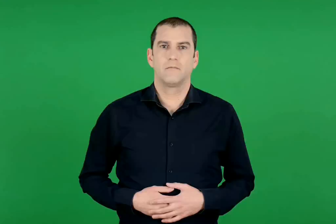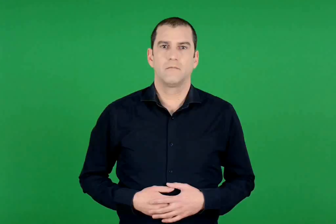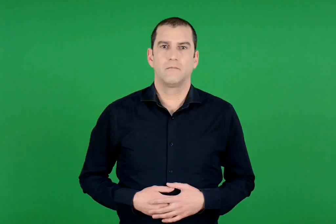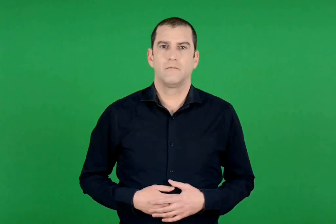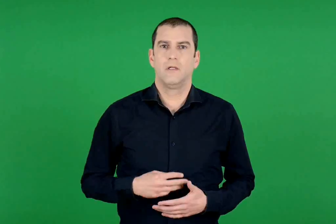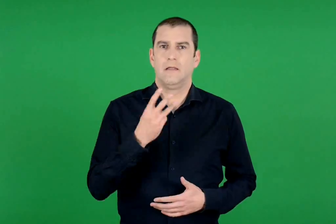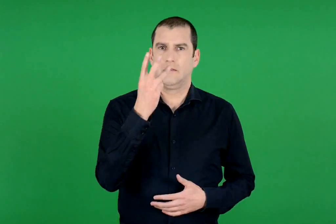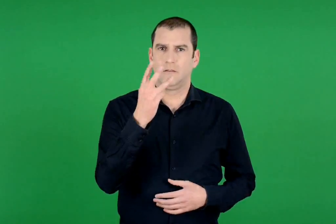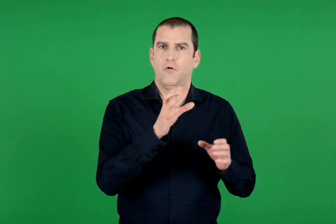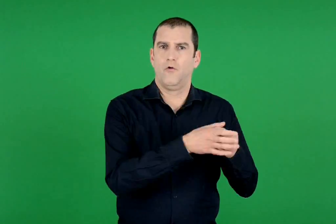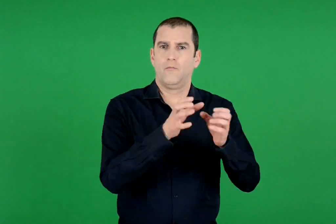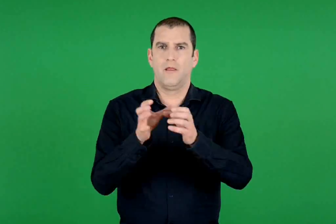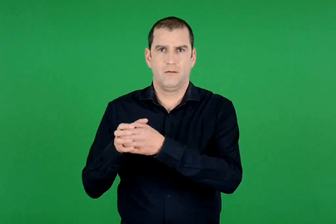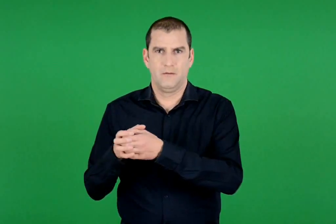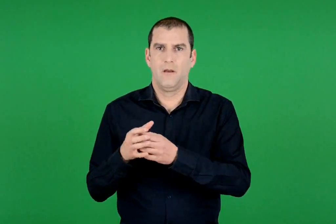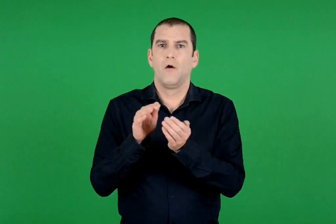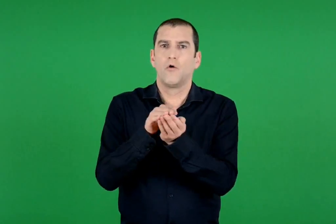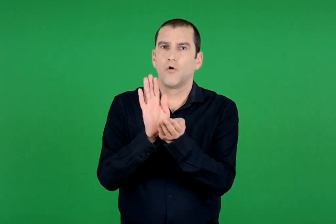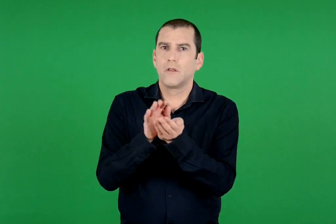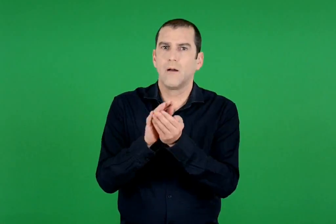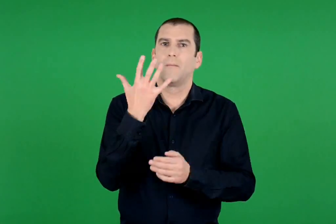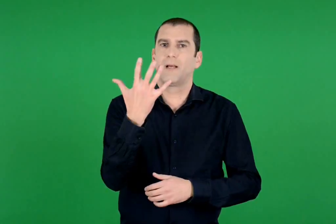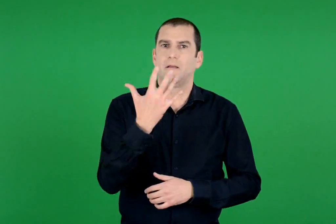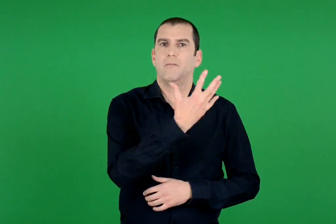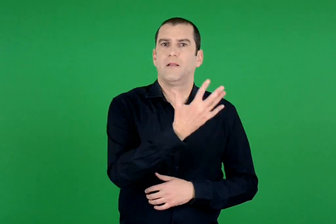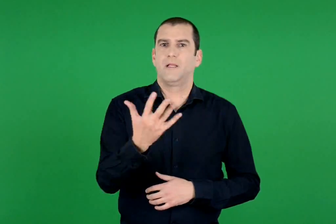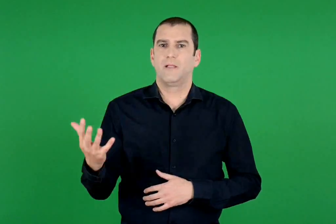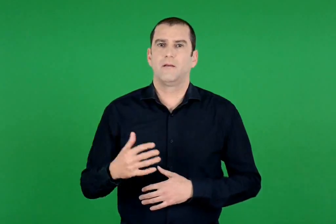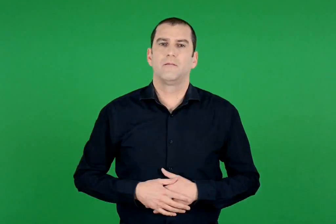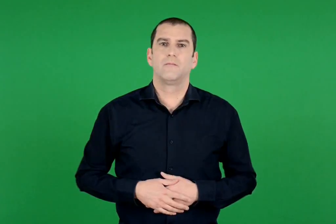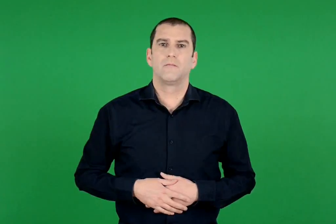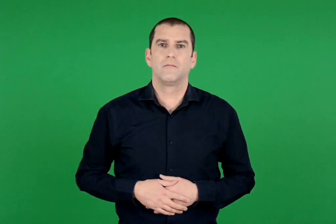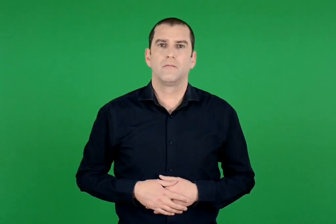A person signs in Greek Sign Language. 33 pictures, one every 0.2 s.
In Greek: 3 ομάδες από 5 κοχύλια
